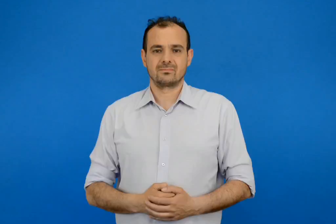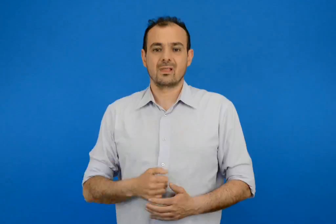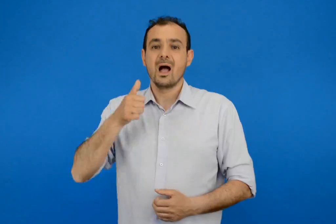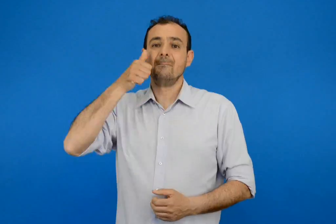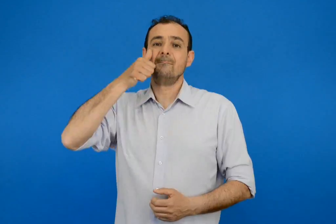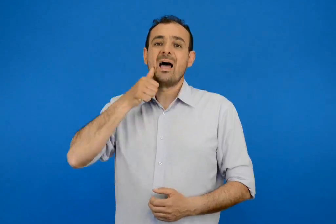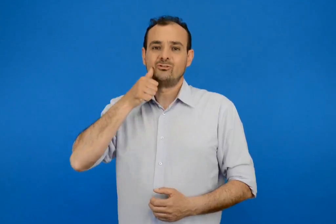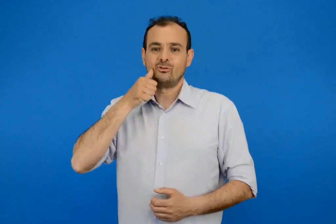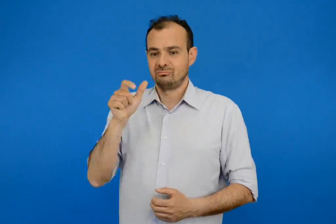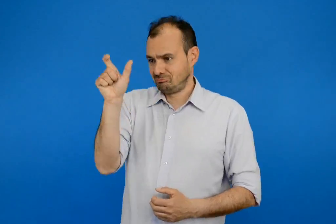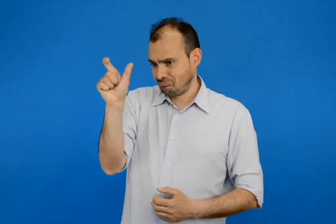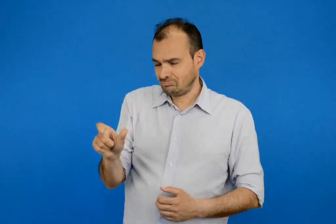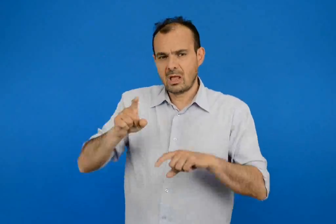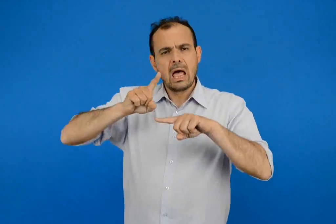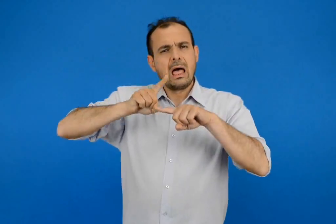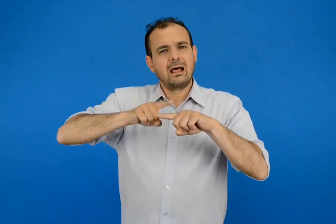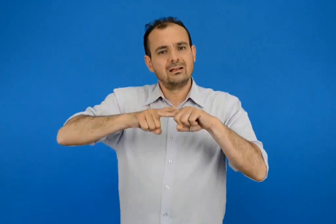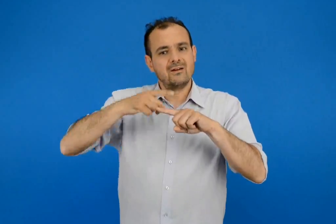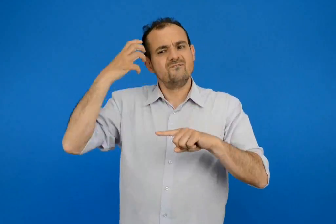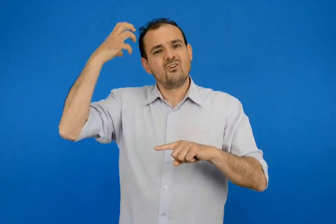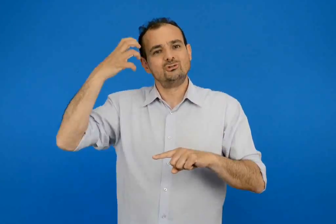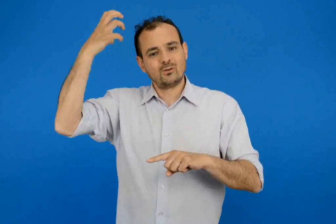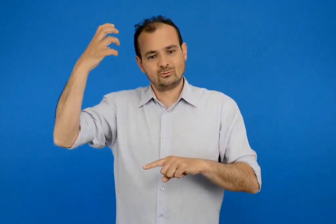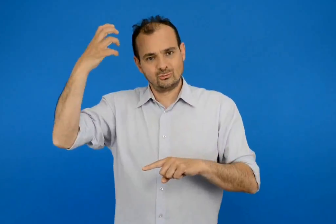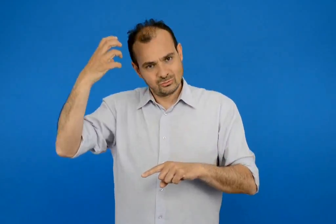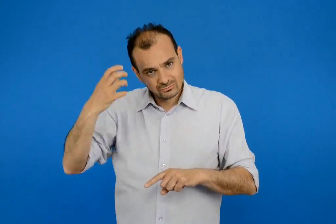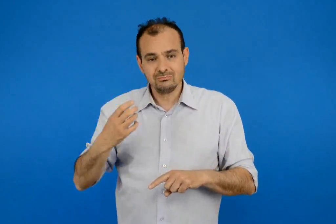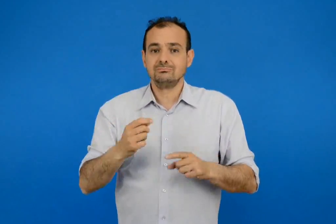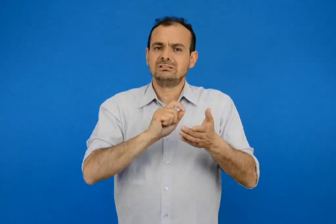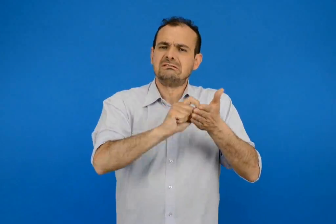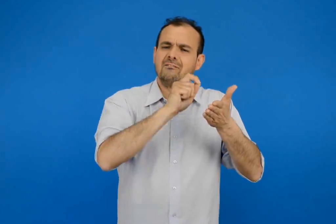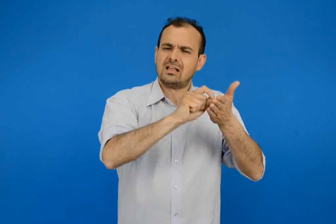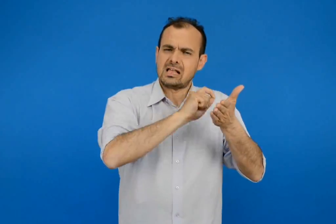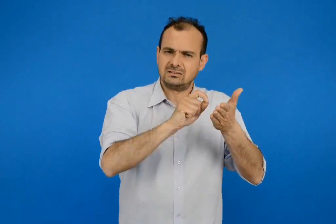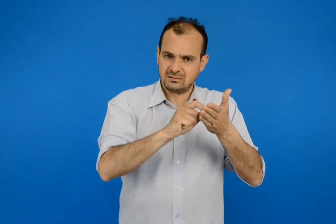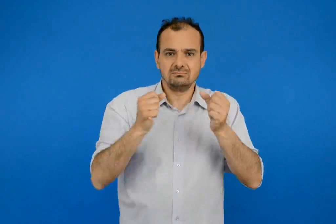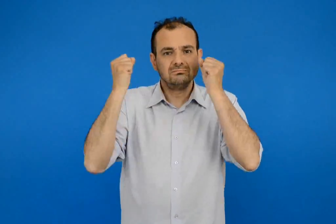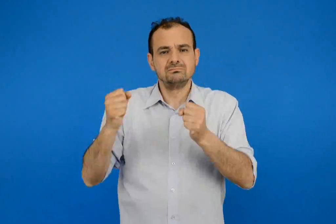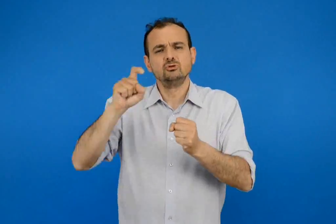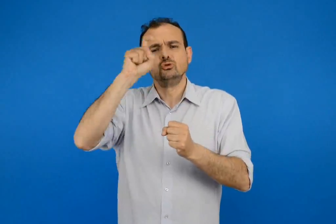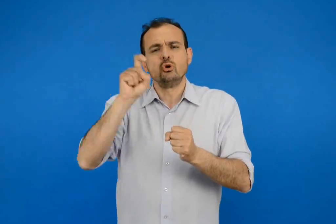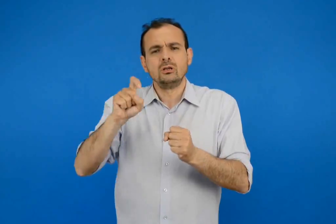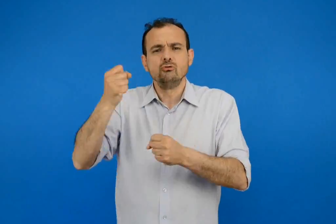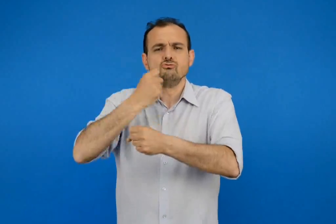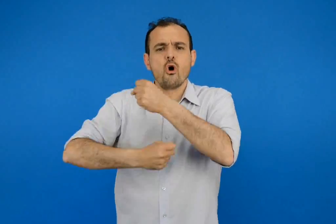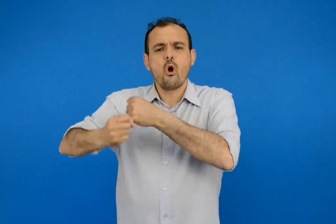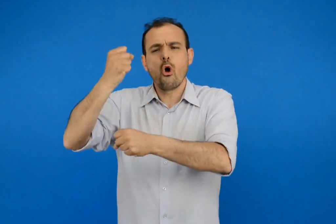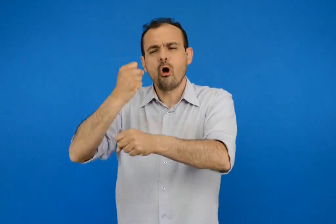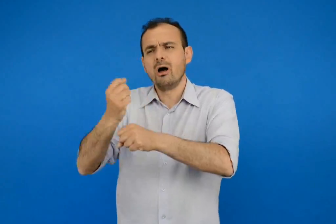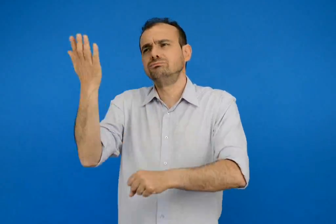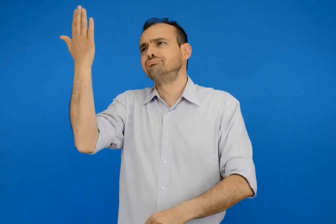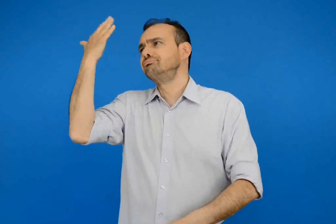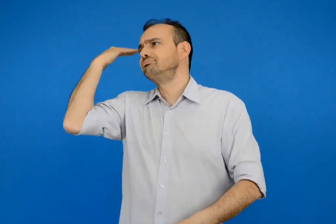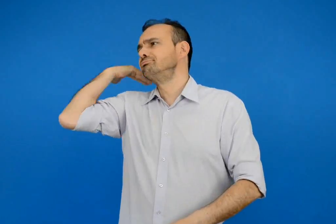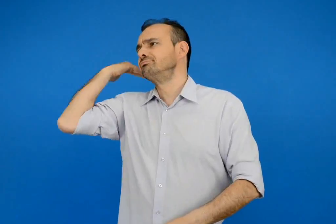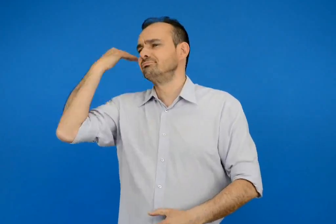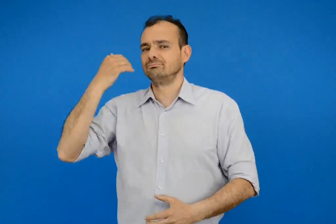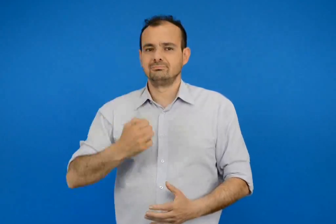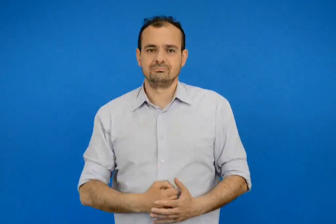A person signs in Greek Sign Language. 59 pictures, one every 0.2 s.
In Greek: πλάτων έλληνας φιλόσοφος και συγγραφέας που έζησε τα πολύ παλιά χρονιά
